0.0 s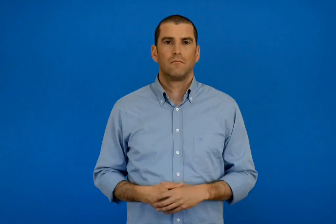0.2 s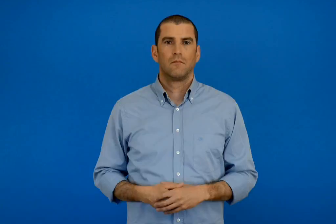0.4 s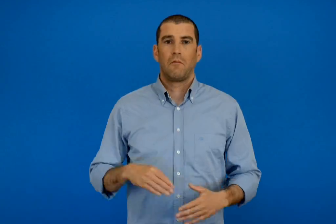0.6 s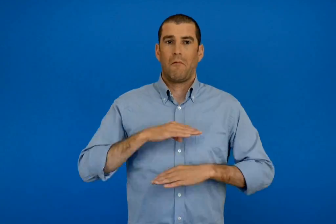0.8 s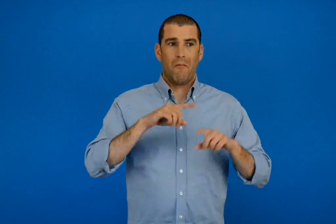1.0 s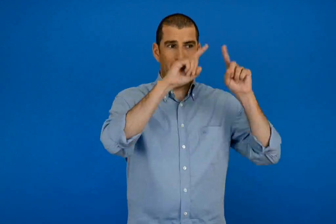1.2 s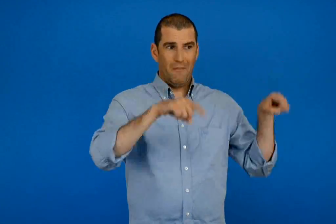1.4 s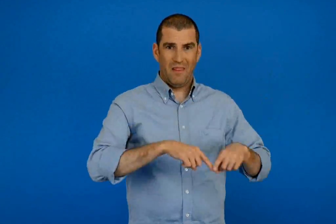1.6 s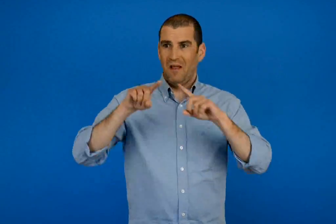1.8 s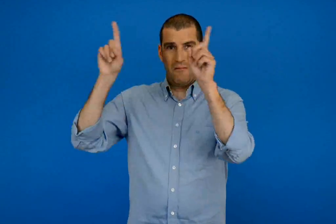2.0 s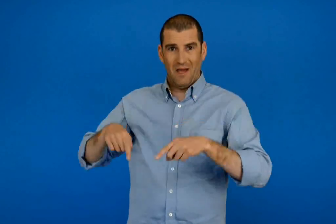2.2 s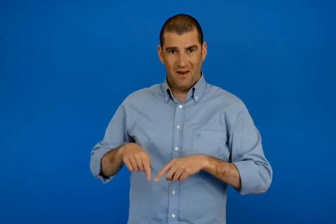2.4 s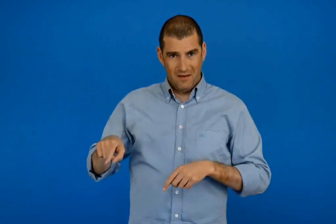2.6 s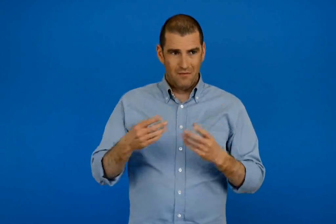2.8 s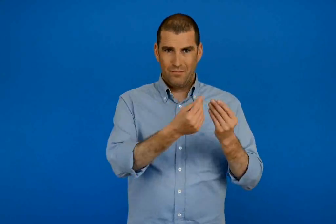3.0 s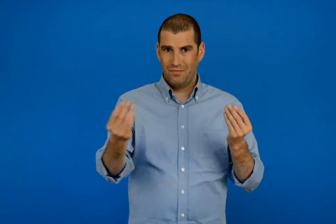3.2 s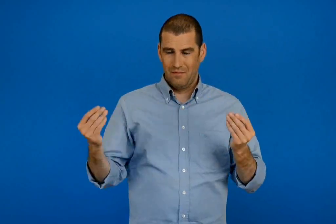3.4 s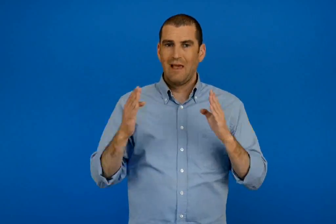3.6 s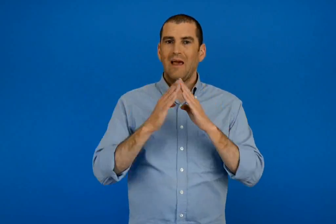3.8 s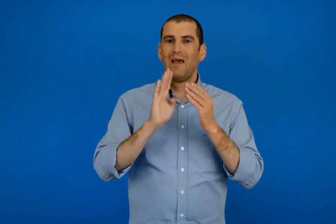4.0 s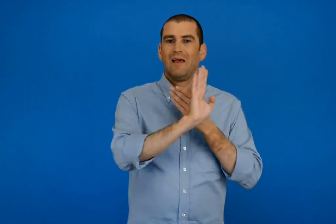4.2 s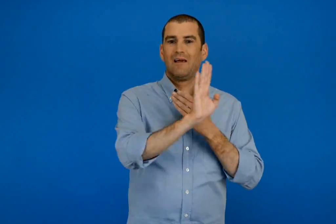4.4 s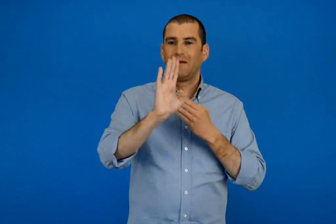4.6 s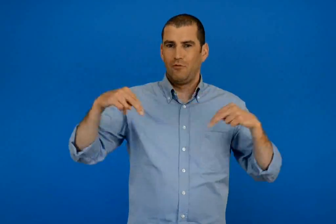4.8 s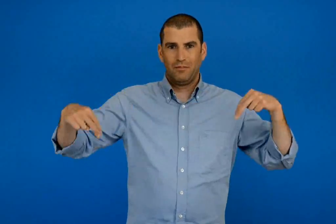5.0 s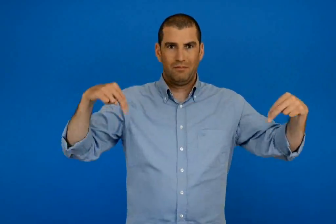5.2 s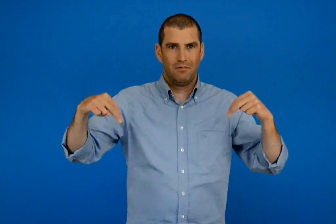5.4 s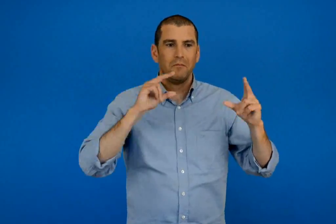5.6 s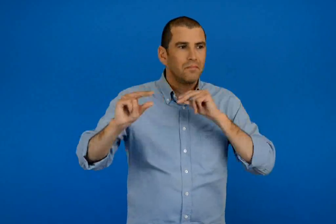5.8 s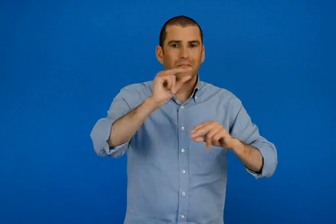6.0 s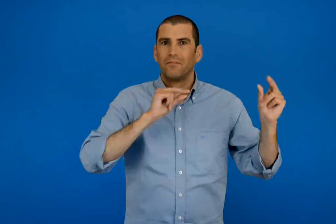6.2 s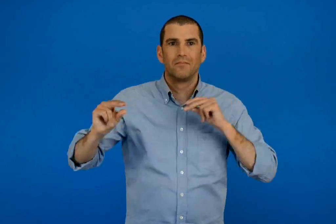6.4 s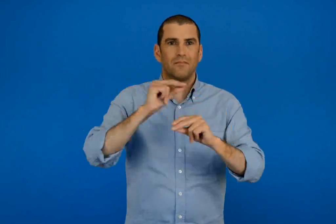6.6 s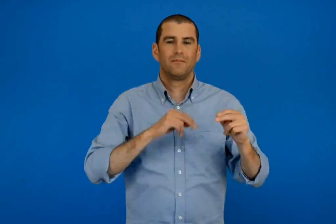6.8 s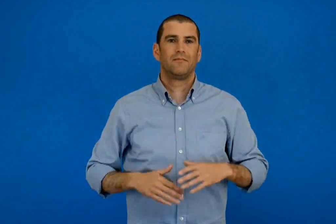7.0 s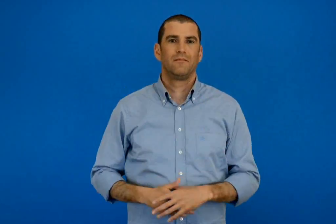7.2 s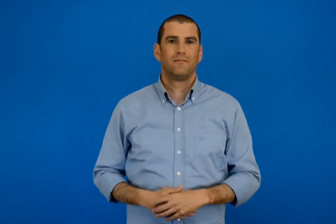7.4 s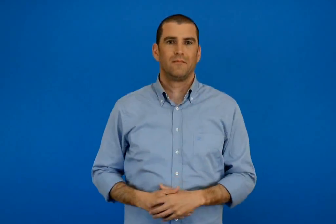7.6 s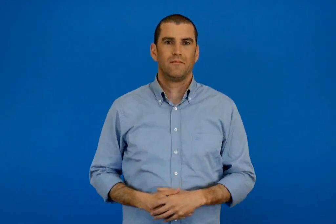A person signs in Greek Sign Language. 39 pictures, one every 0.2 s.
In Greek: μιλάμε με τους γείτονες από τα παράθυρα
